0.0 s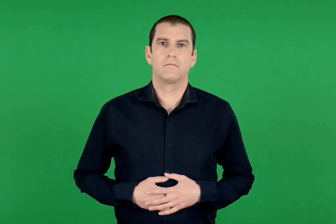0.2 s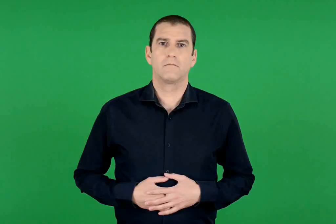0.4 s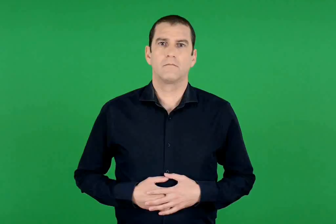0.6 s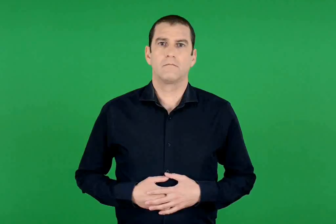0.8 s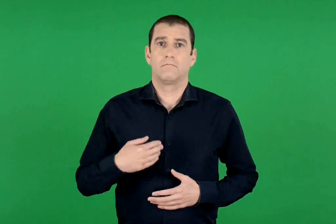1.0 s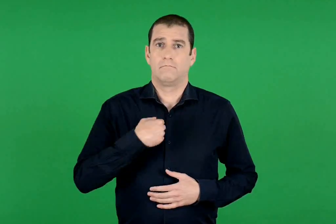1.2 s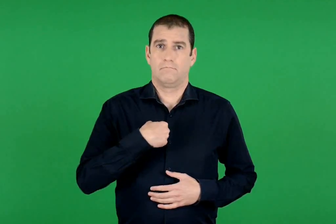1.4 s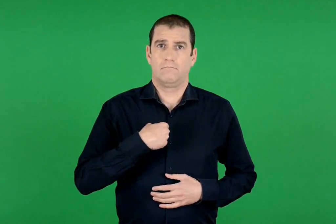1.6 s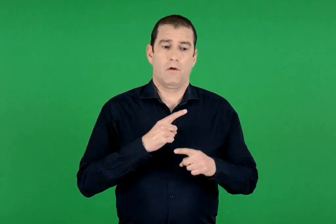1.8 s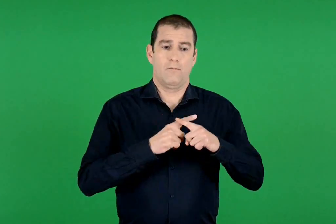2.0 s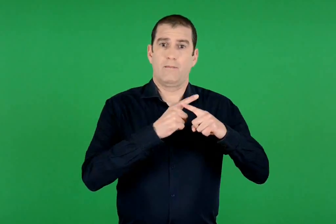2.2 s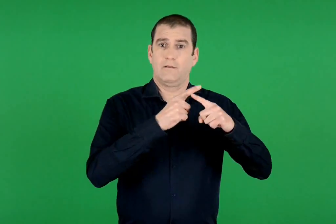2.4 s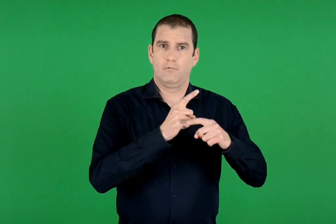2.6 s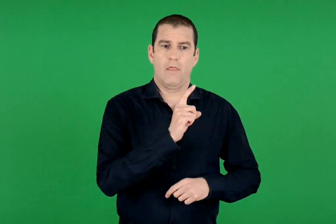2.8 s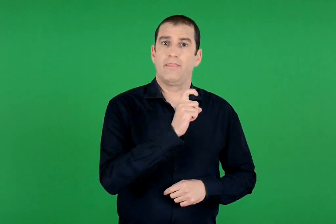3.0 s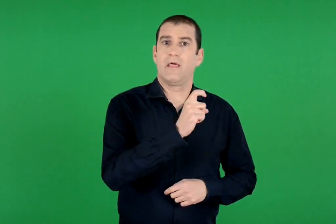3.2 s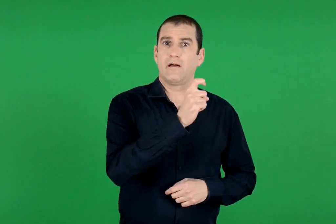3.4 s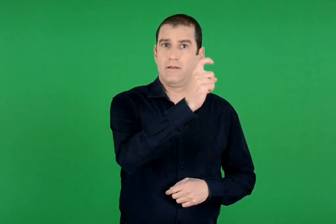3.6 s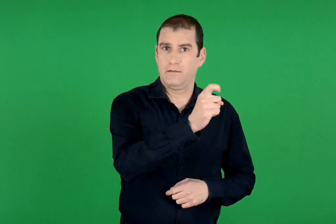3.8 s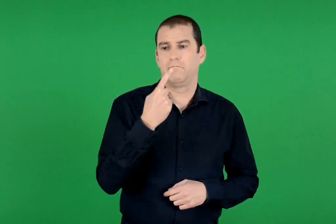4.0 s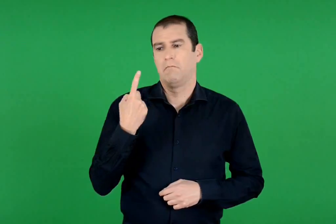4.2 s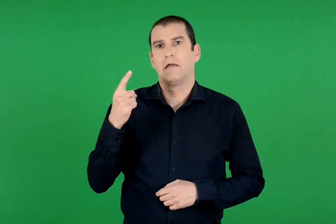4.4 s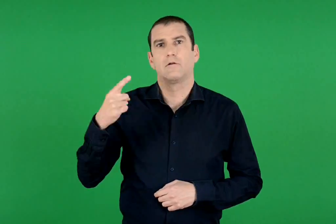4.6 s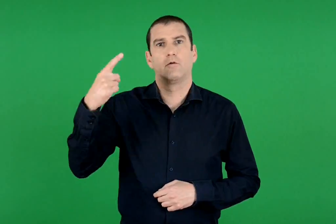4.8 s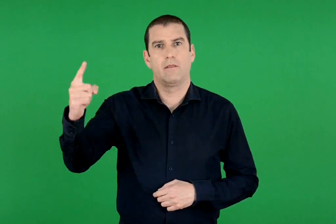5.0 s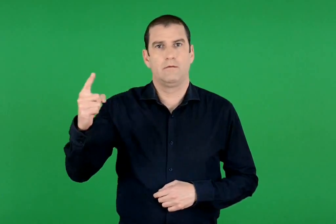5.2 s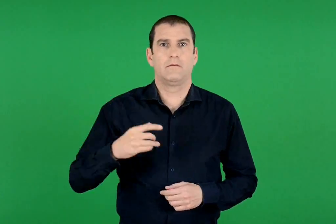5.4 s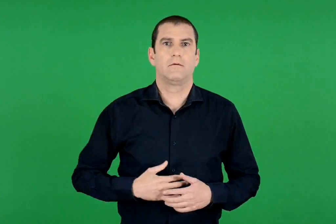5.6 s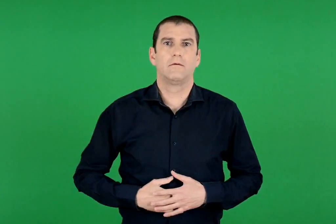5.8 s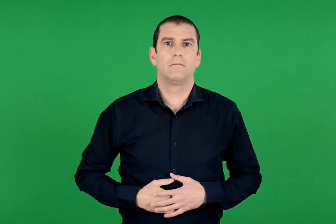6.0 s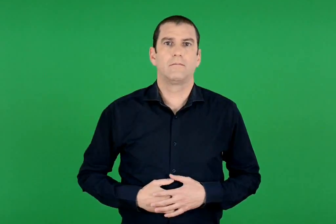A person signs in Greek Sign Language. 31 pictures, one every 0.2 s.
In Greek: πολλαπλασιάζω δεκάδες και εκατοντάδες
